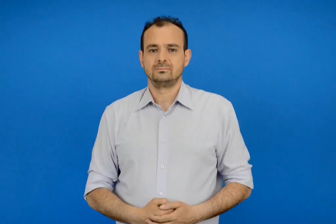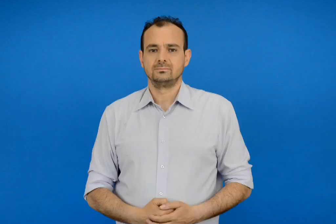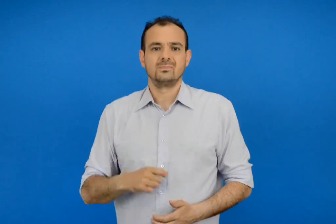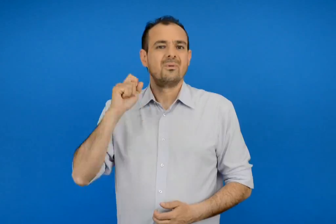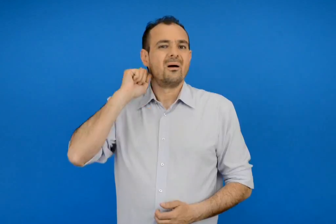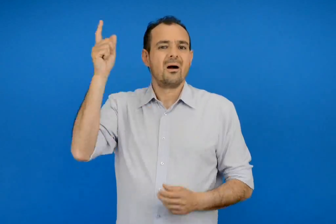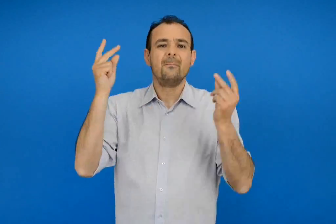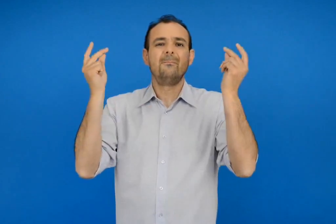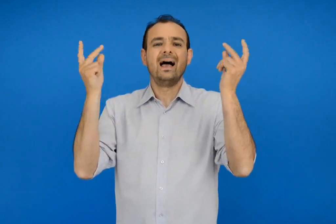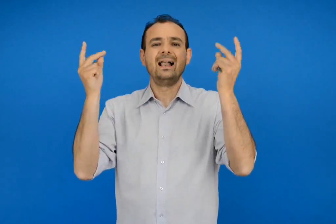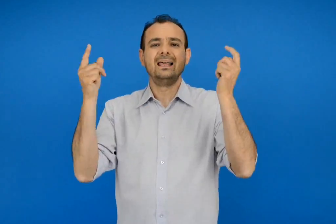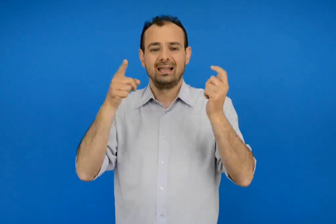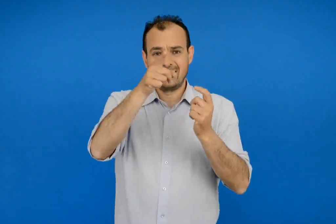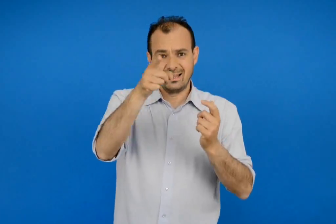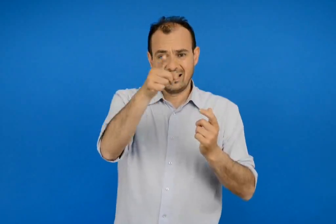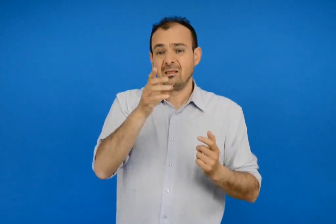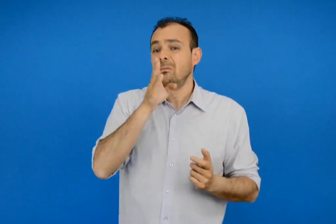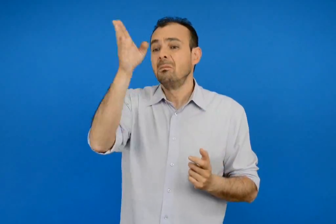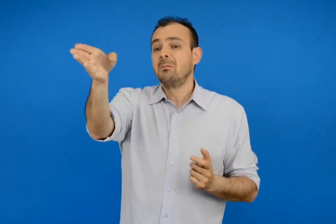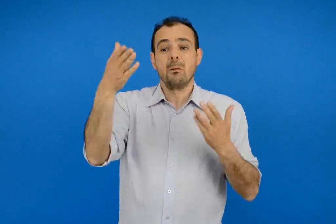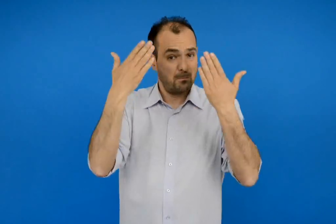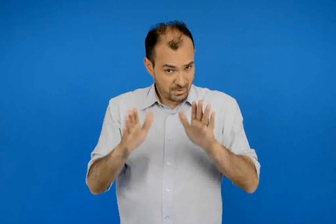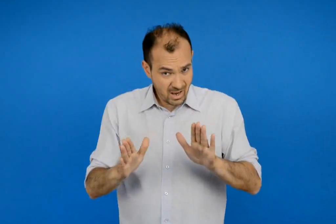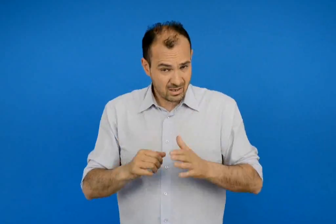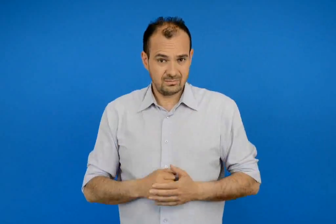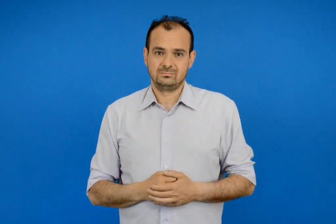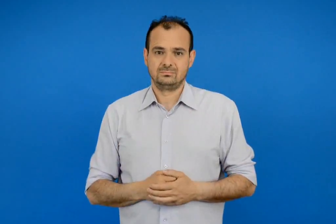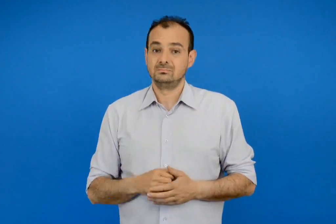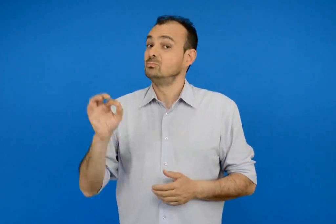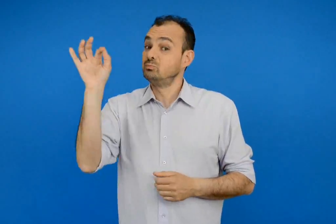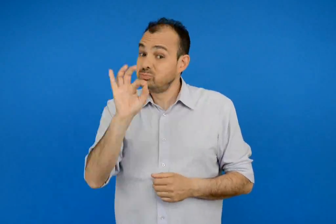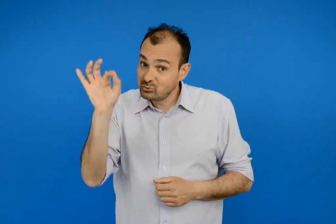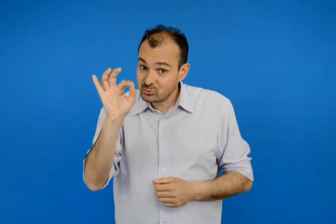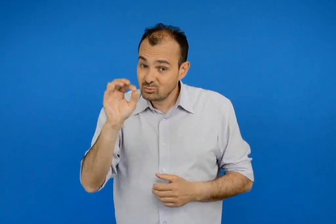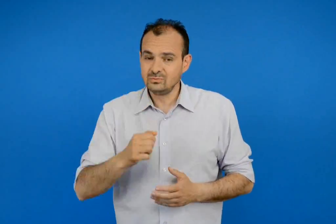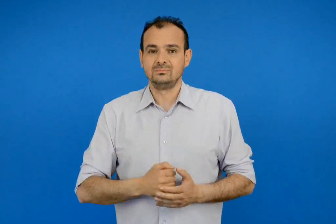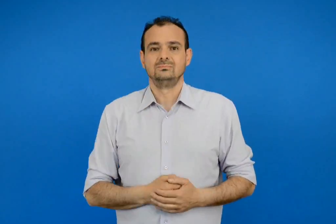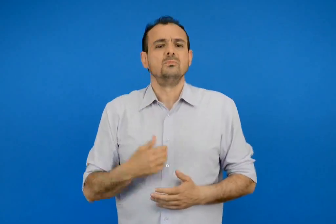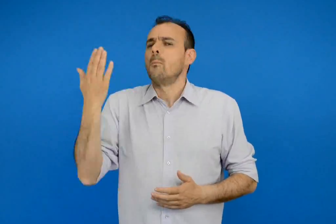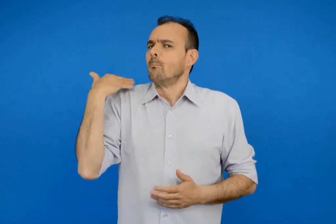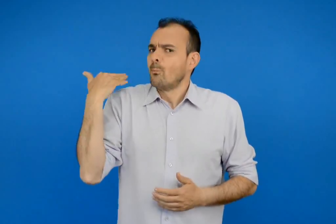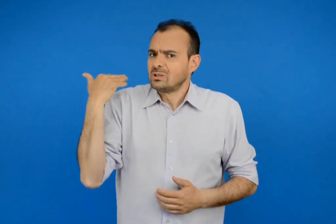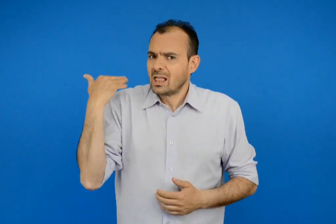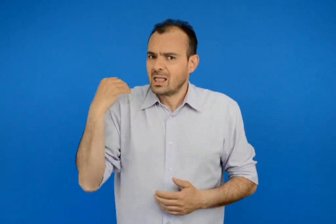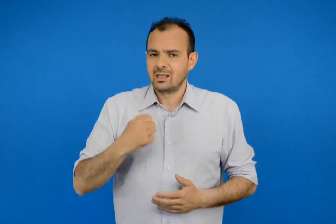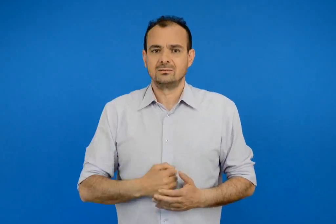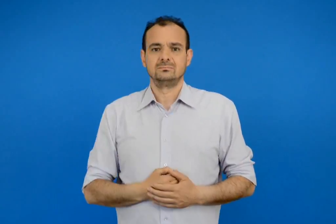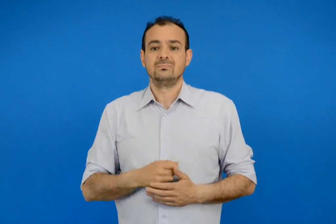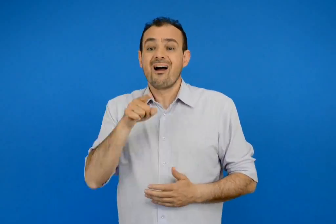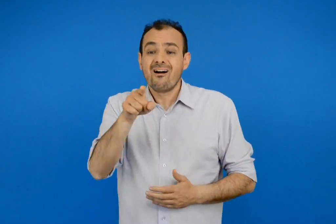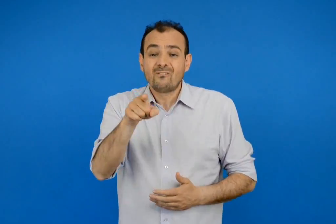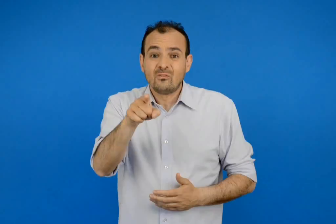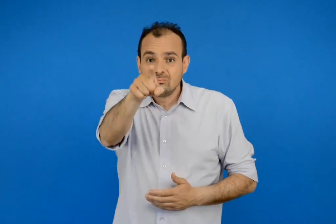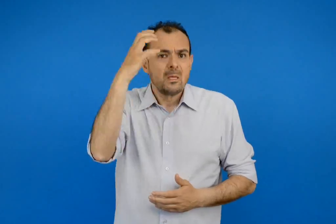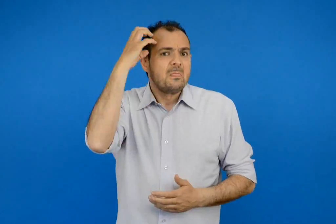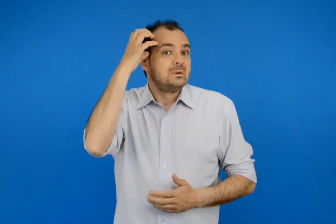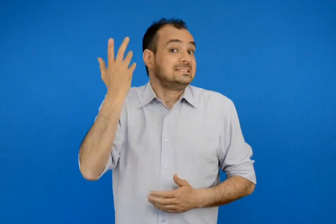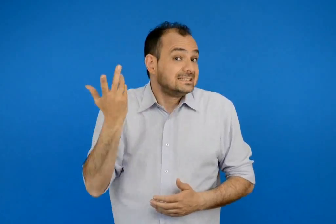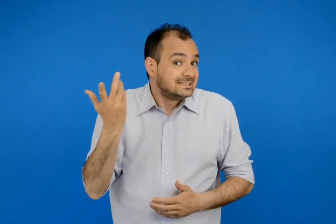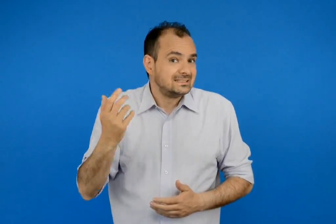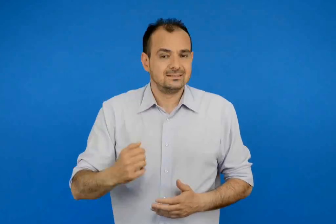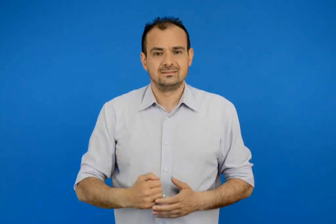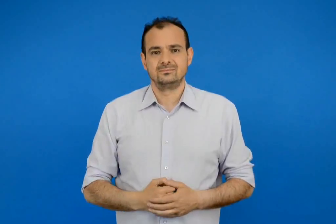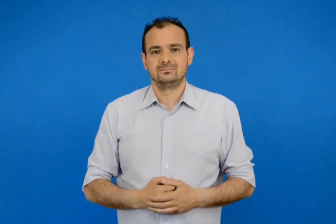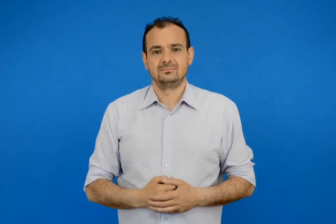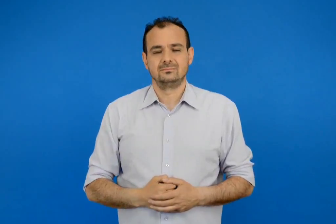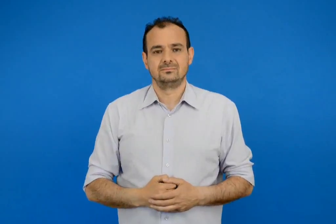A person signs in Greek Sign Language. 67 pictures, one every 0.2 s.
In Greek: εσείς έχετε πάει σε πανήγυρι ; που ; πότε ; τι θυμάστε από αυτό ;
